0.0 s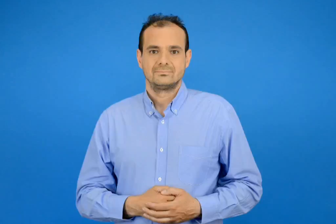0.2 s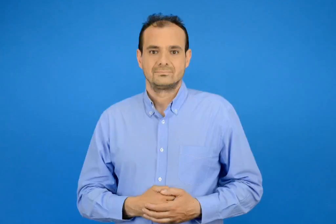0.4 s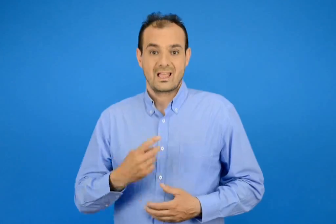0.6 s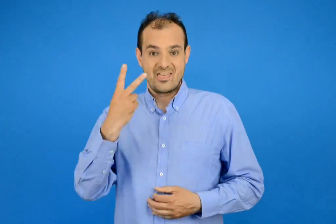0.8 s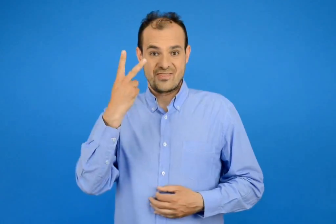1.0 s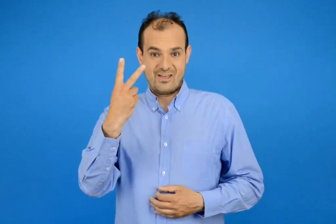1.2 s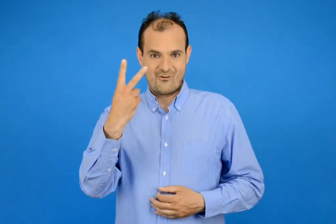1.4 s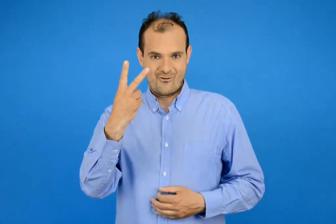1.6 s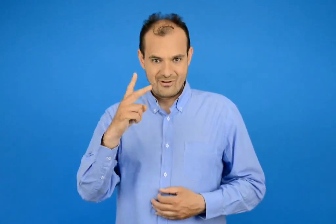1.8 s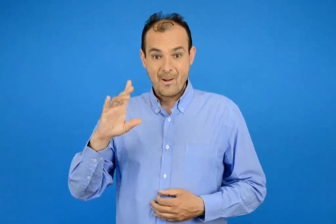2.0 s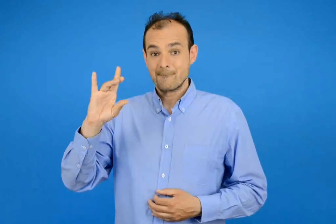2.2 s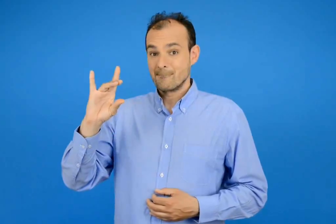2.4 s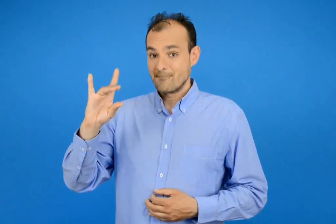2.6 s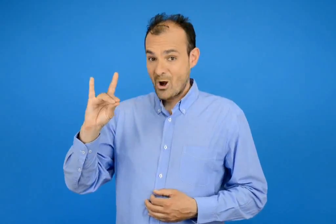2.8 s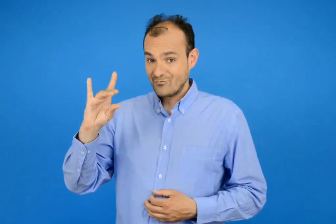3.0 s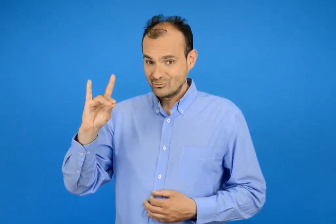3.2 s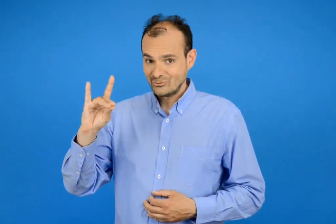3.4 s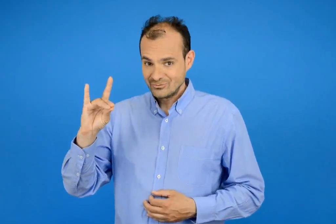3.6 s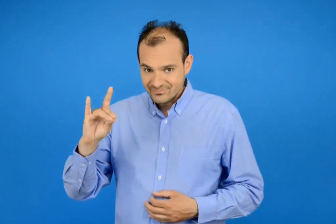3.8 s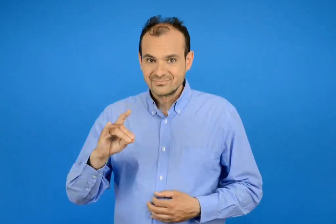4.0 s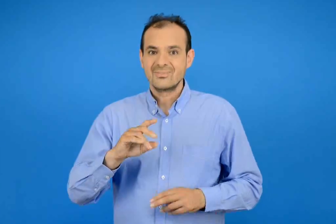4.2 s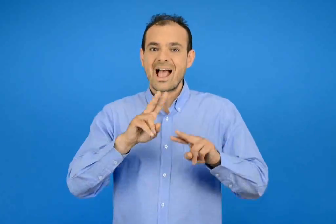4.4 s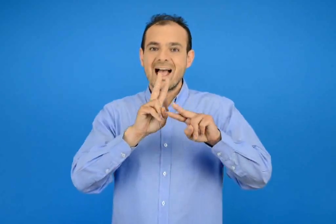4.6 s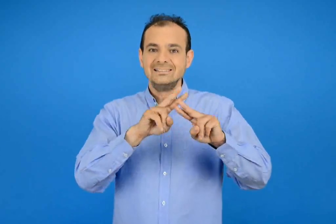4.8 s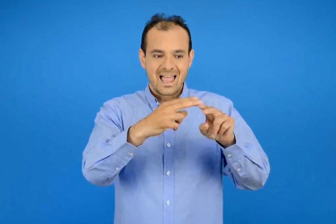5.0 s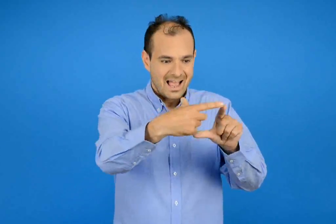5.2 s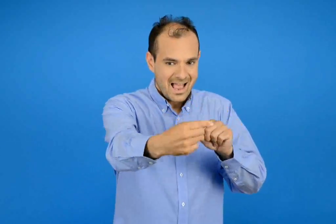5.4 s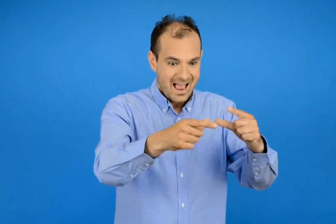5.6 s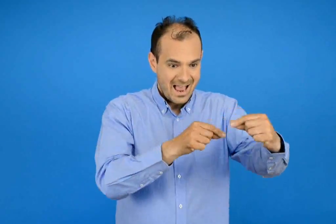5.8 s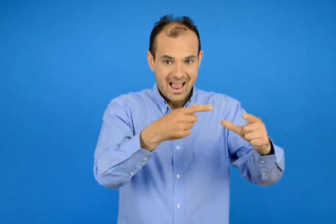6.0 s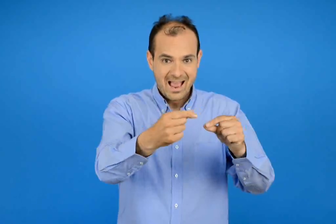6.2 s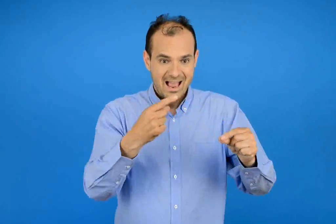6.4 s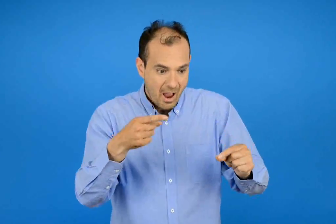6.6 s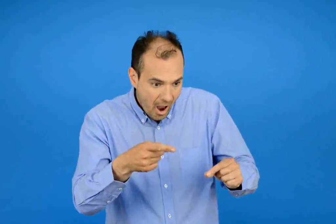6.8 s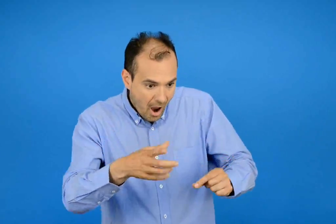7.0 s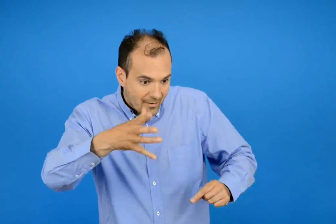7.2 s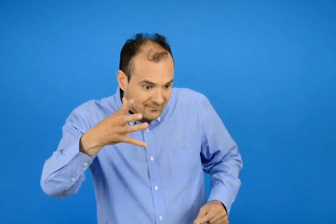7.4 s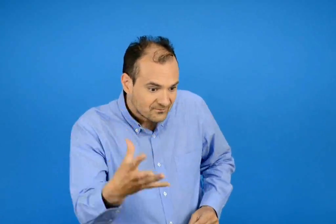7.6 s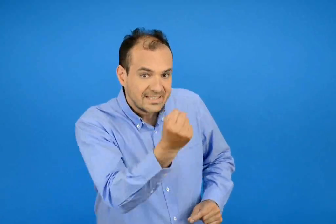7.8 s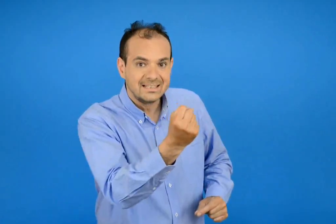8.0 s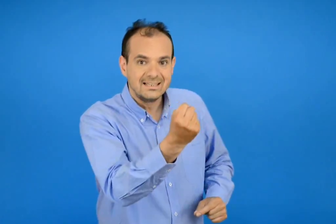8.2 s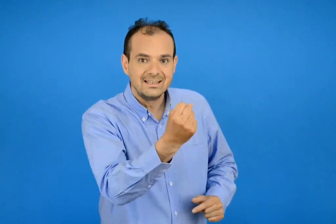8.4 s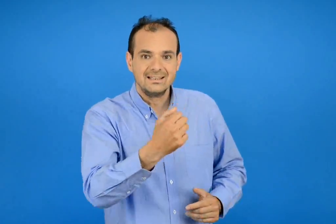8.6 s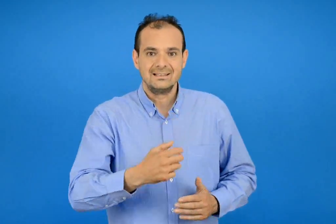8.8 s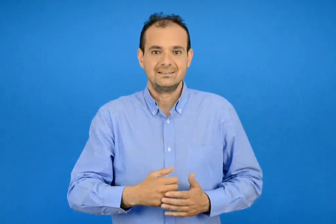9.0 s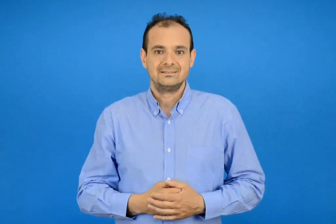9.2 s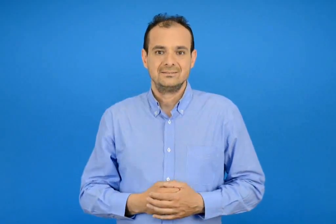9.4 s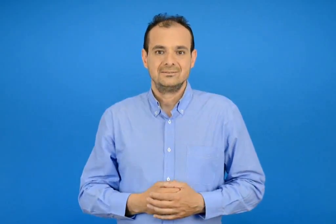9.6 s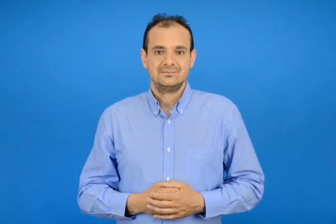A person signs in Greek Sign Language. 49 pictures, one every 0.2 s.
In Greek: 2 ο μολυβιος βρήκε έναν αστέρια
